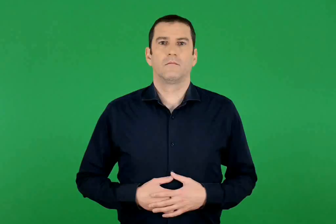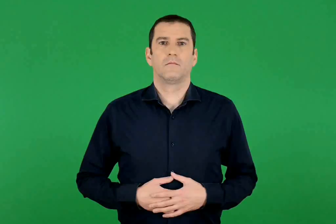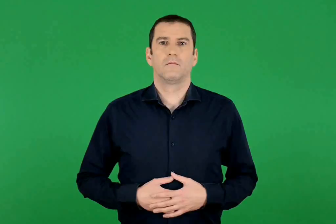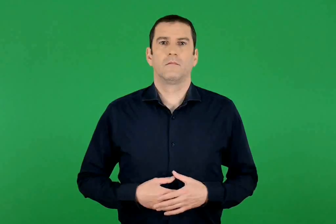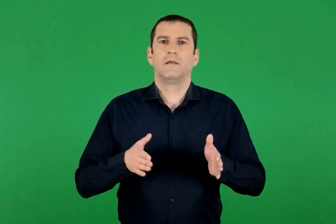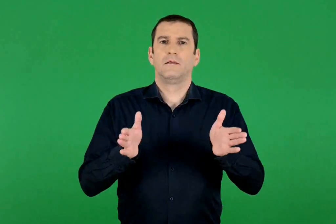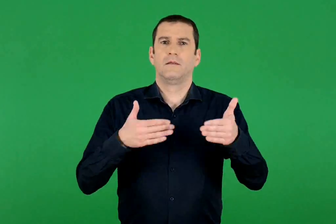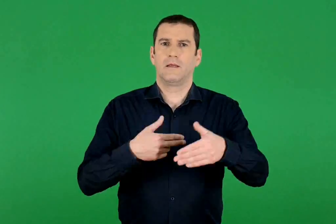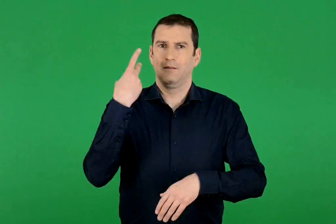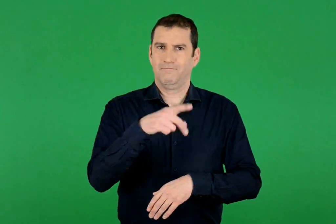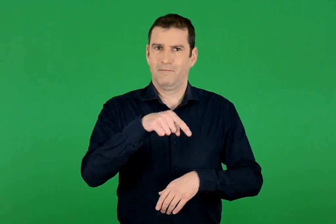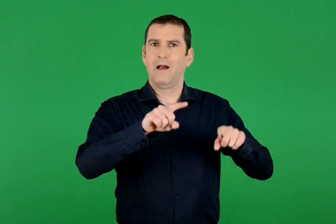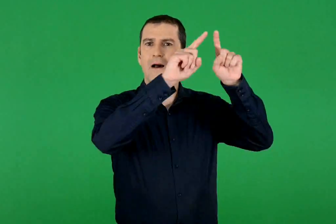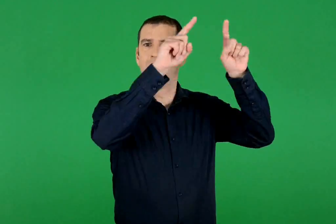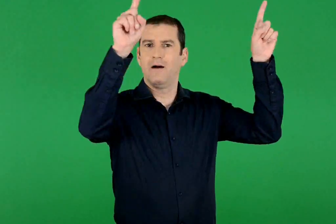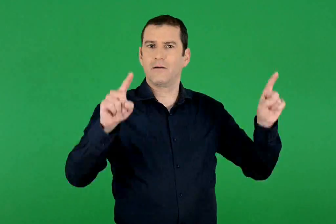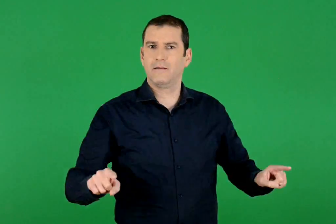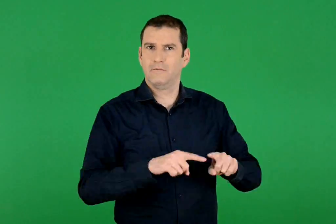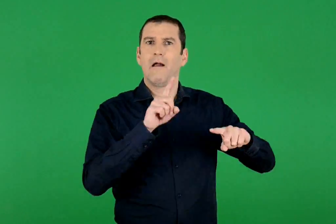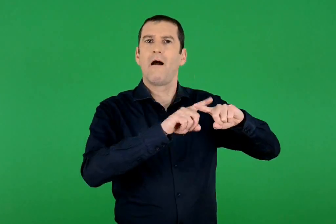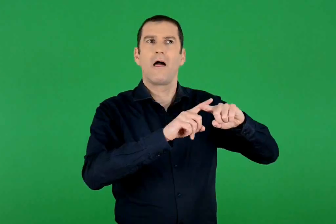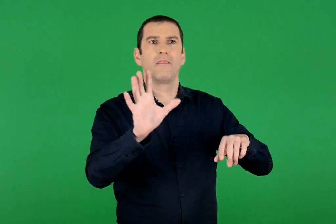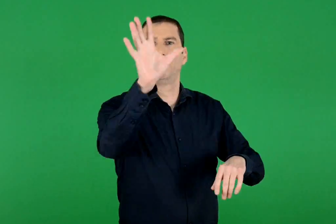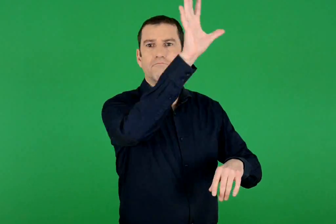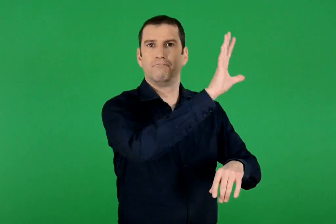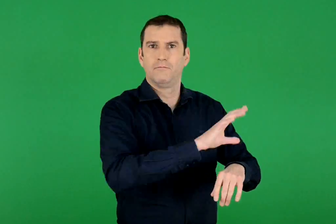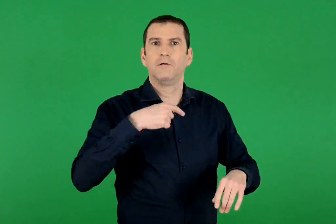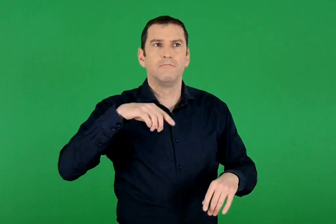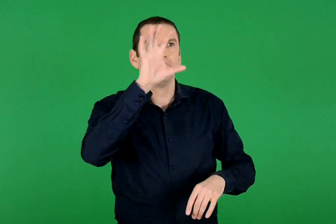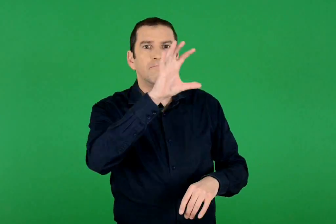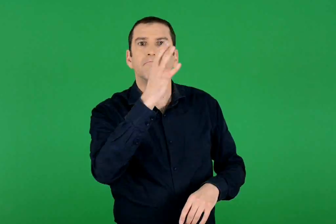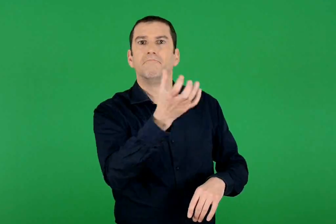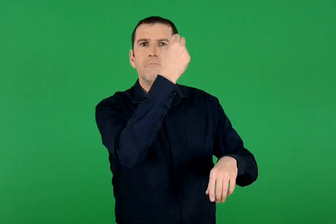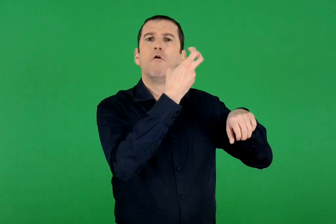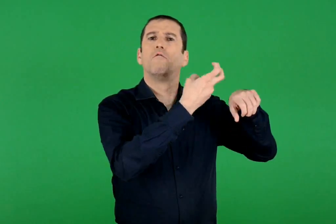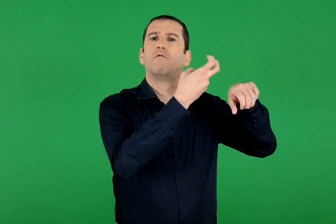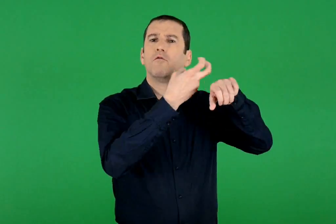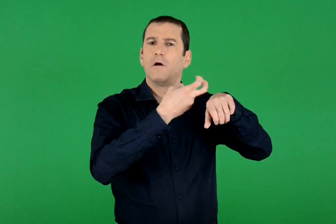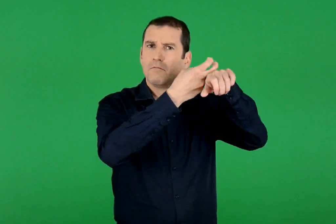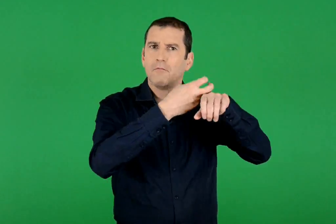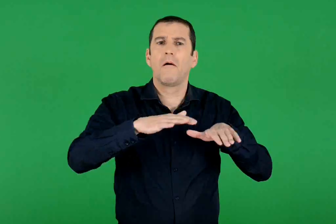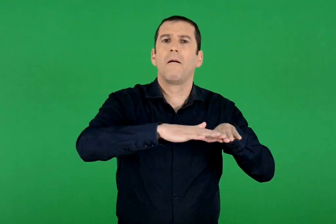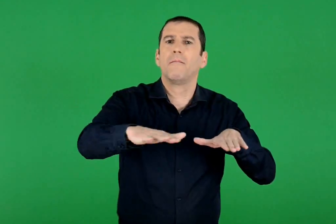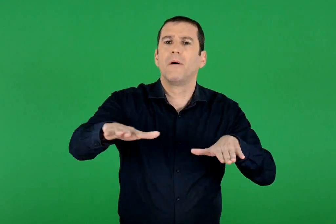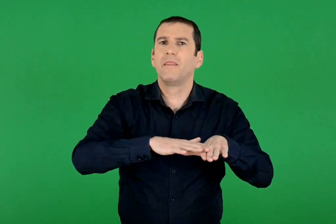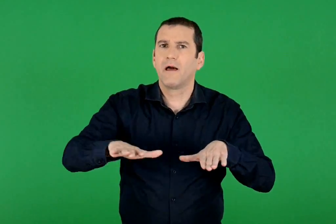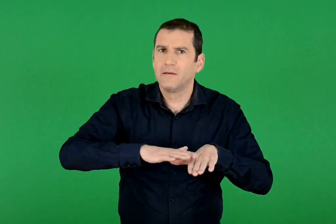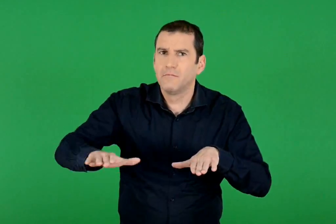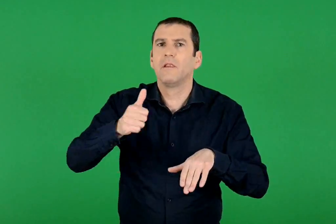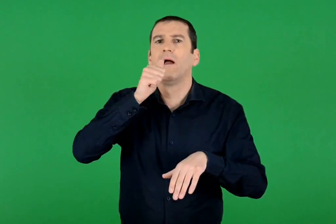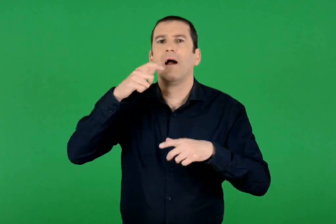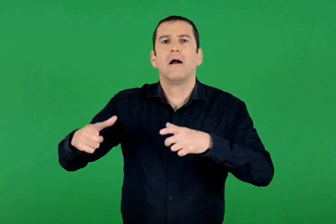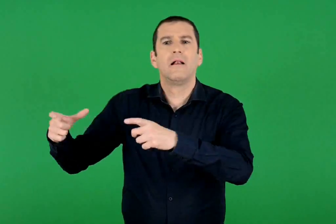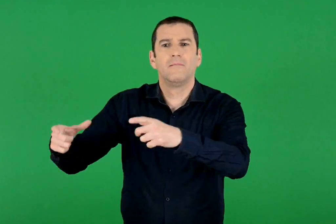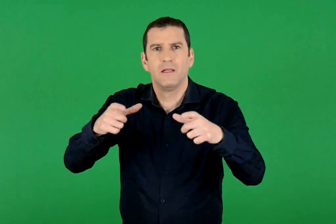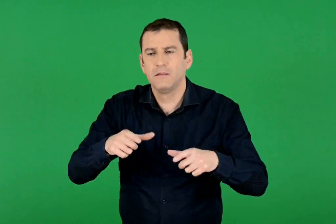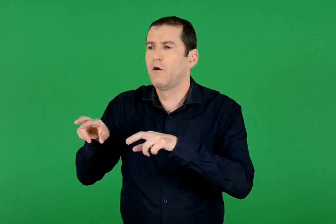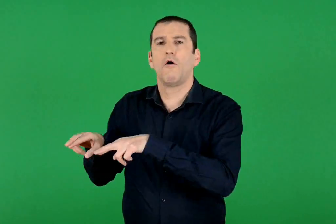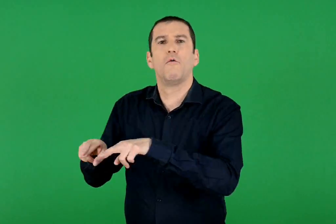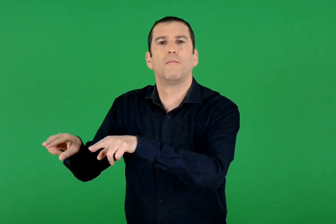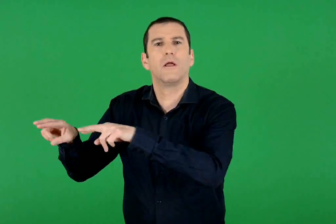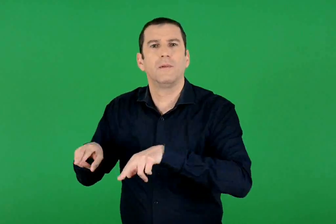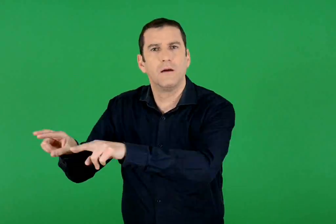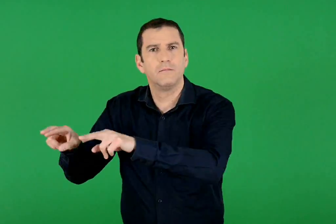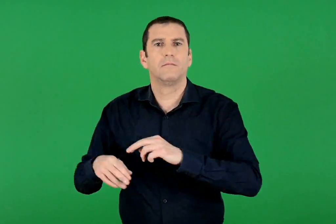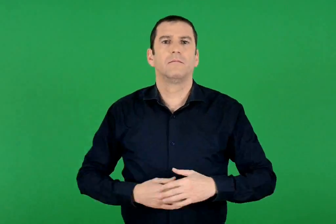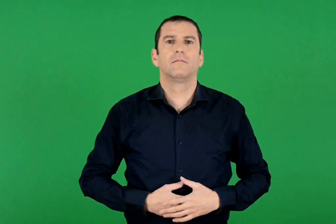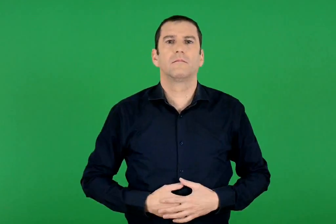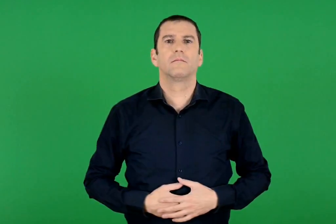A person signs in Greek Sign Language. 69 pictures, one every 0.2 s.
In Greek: στον χάρτη της τάξης βρίσκουμε βουνά , πεδιάδες , λίμνες , ποτάμια της ελλάδας
